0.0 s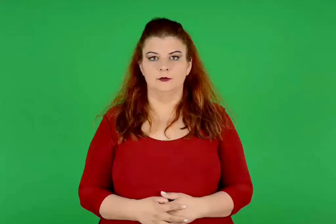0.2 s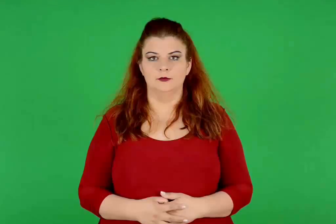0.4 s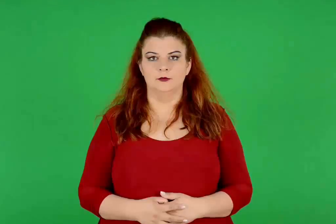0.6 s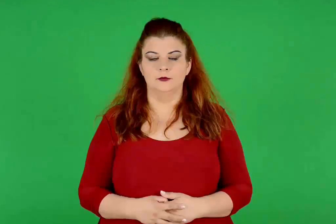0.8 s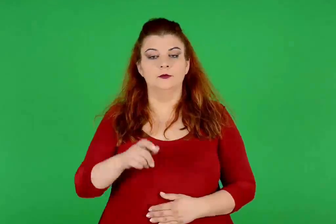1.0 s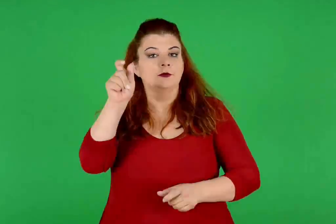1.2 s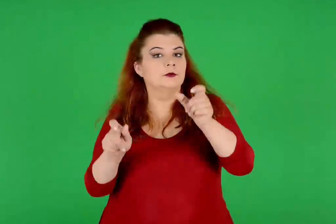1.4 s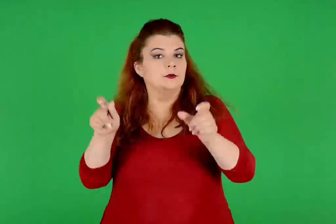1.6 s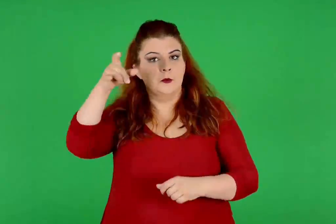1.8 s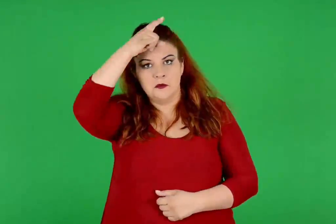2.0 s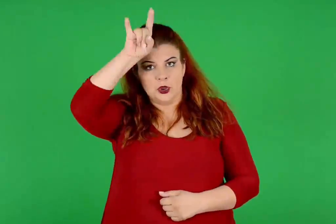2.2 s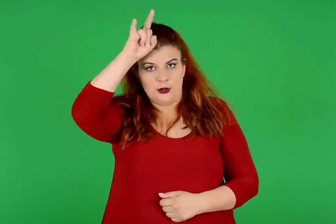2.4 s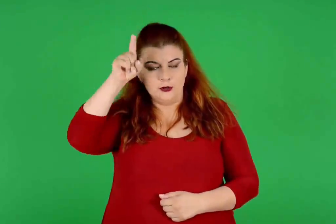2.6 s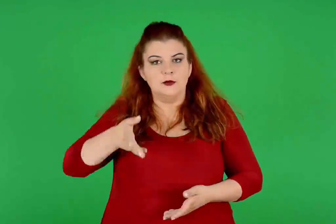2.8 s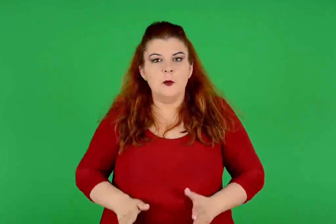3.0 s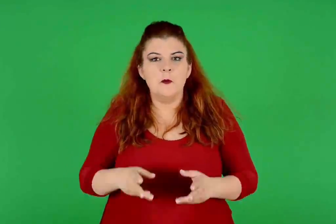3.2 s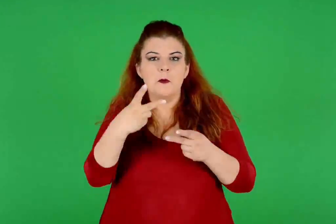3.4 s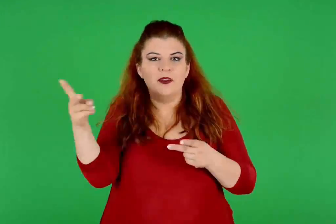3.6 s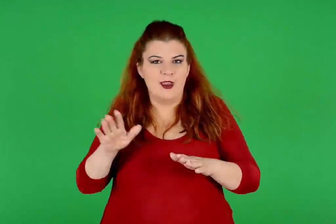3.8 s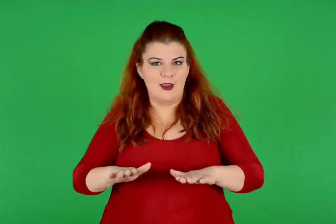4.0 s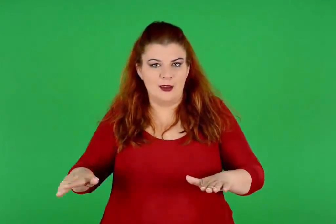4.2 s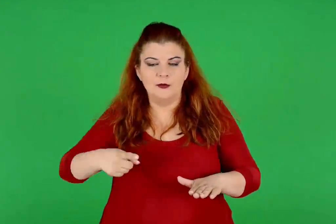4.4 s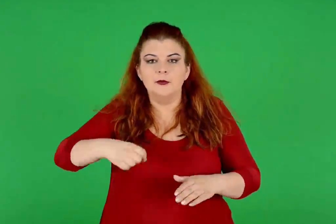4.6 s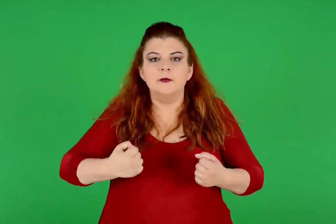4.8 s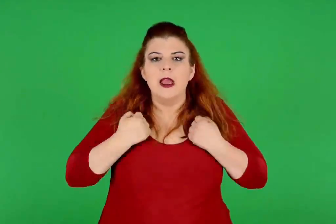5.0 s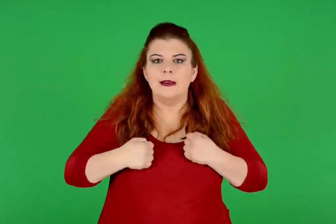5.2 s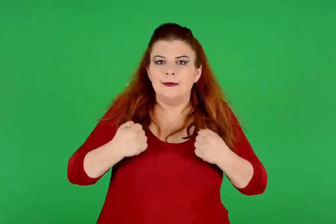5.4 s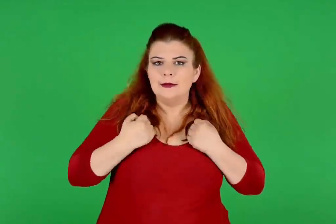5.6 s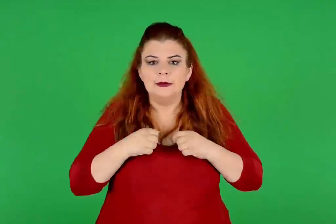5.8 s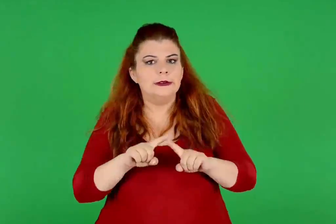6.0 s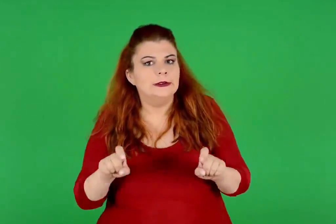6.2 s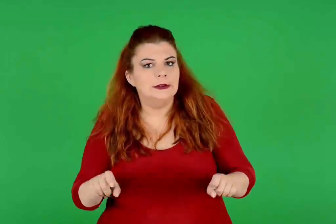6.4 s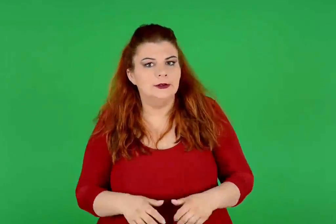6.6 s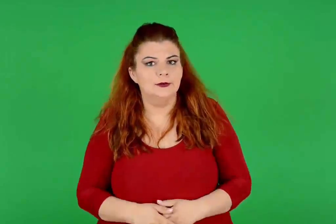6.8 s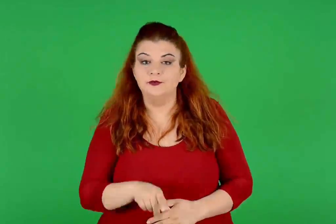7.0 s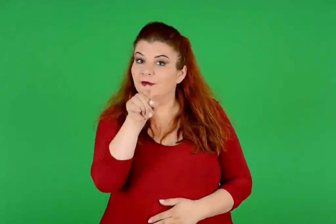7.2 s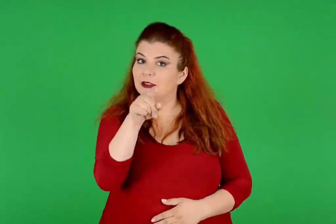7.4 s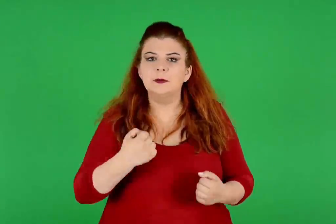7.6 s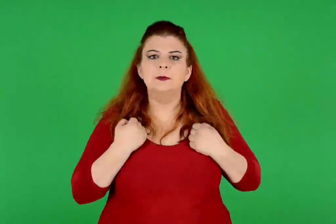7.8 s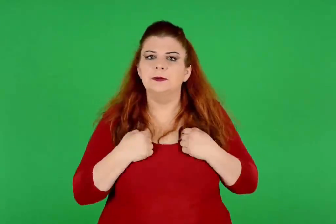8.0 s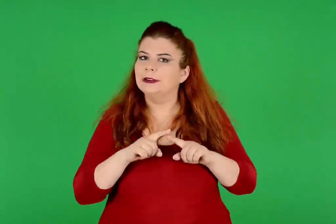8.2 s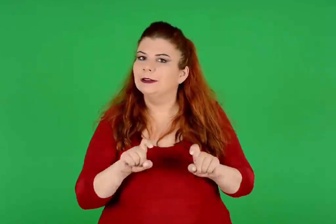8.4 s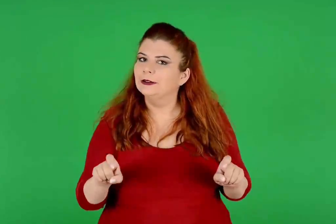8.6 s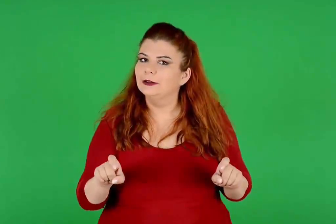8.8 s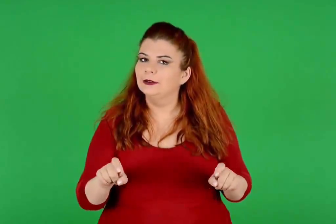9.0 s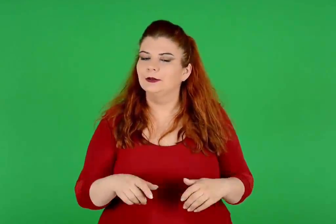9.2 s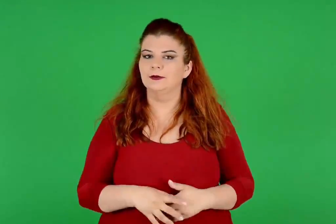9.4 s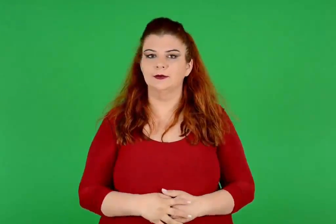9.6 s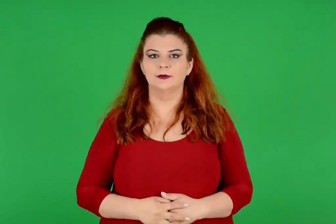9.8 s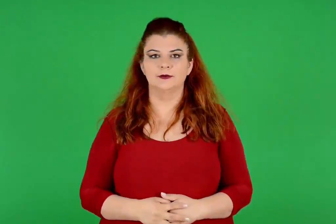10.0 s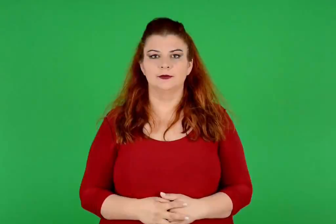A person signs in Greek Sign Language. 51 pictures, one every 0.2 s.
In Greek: με ποια παιχνίδια έπαιζαν τα παιδιά των μινωιτών ; εσύ με ποια παιχνίδια παίζεις ;
